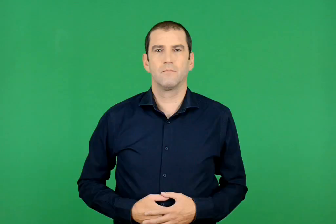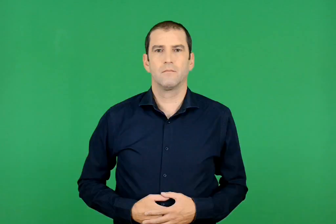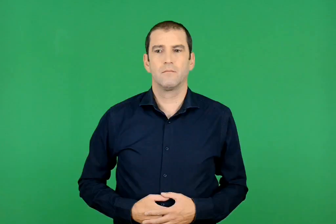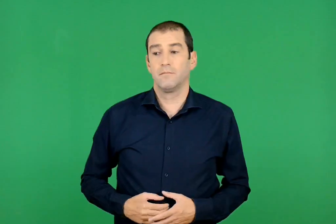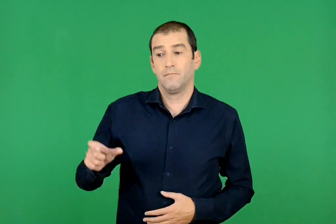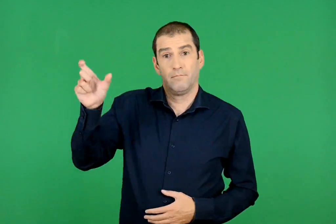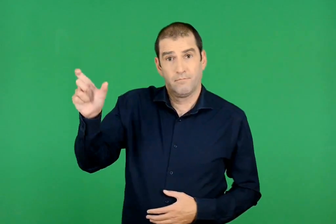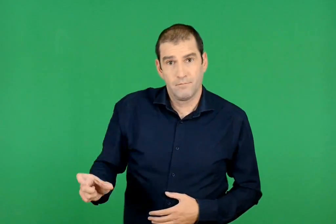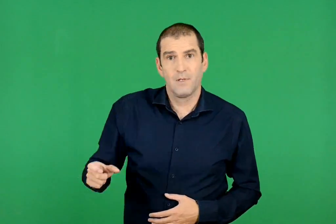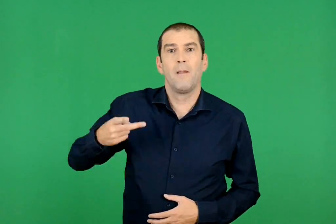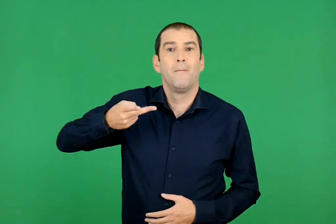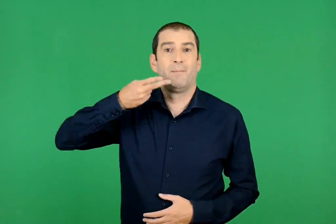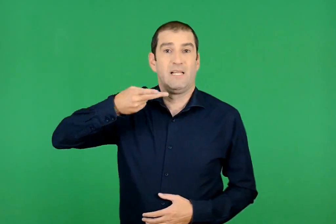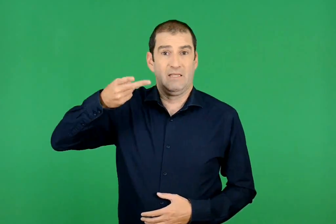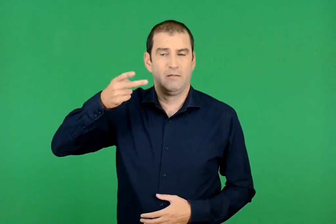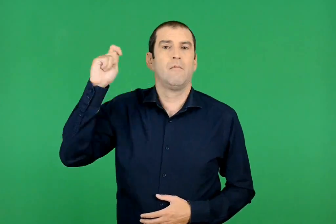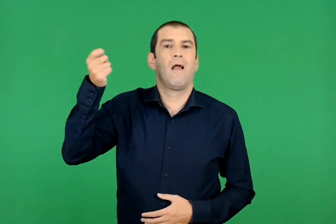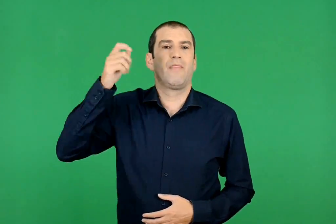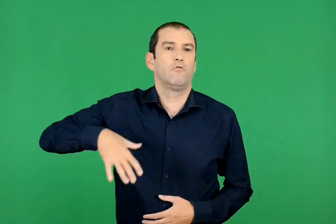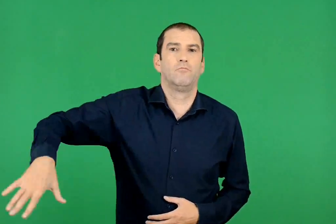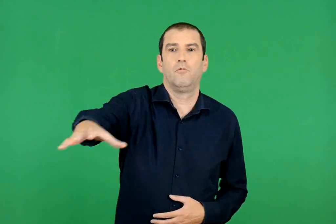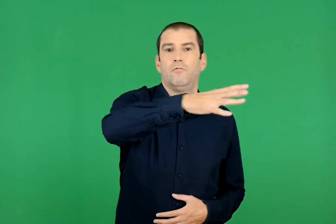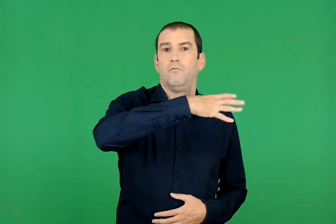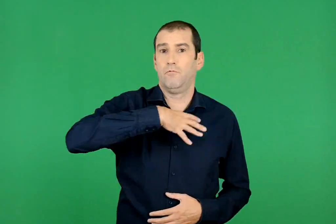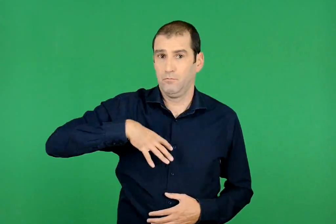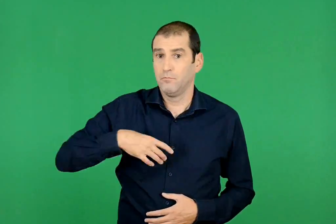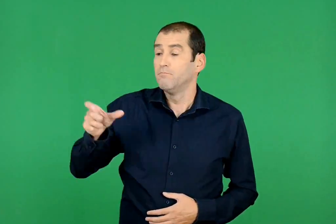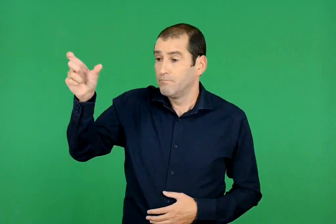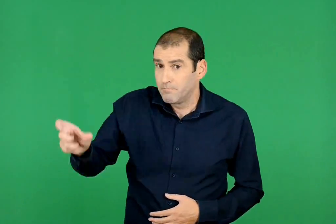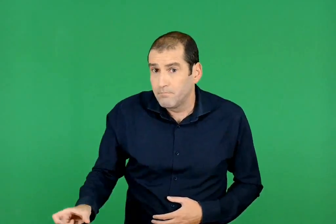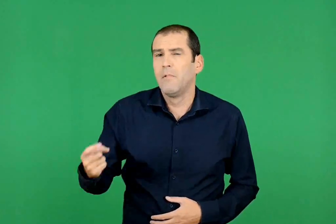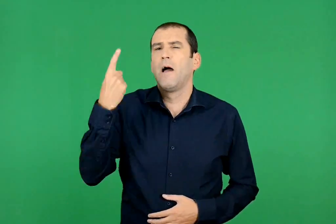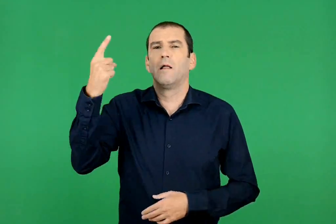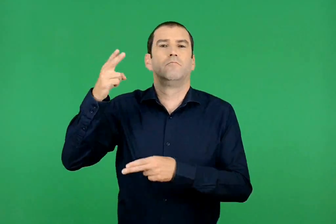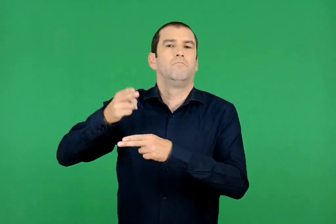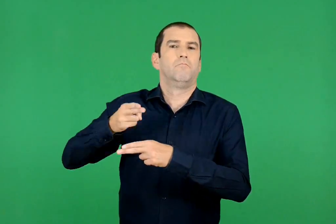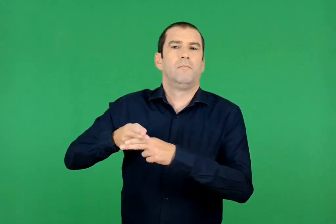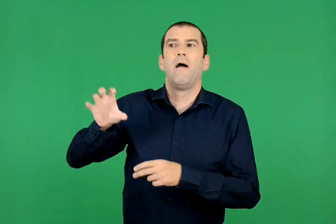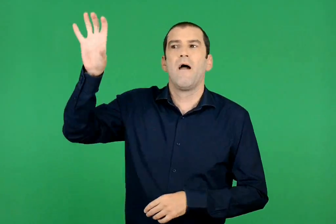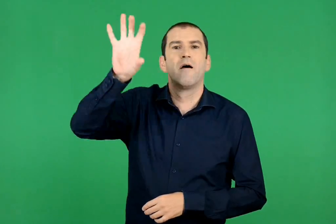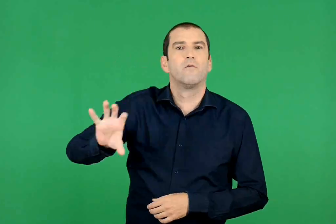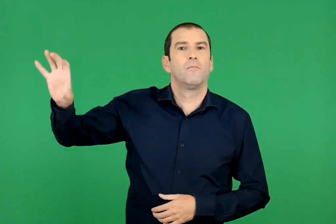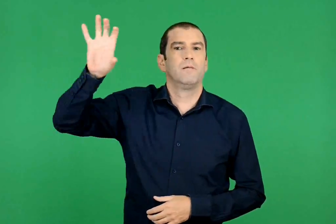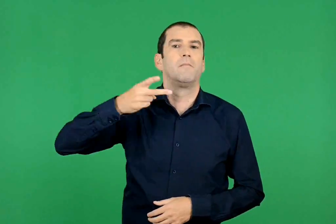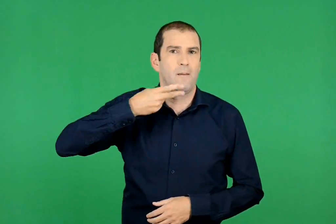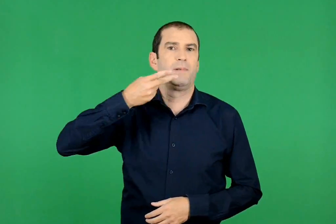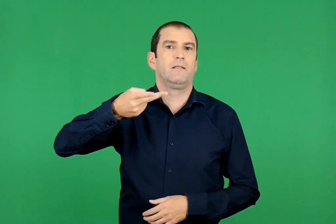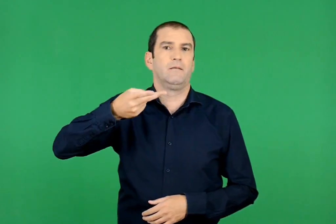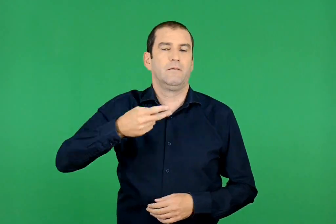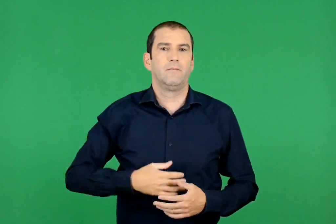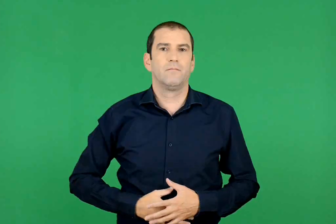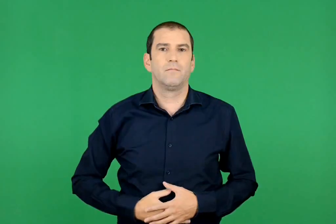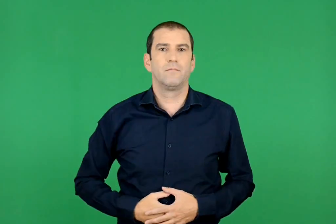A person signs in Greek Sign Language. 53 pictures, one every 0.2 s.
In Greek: είναι ο εθνικός μας ποιητής και ένας από τους πολύ σημαντικούς ευρωπαίους ποιητές
